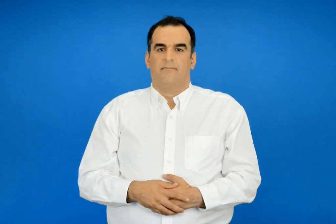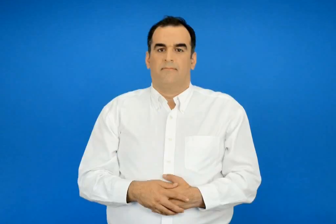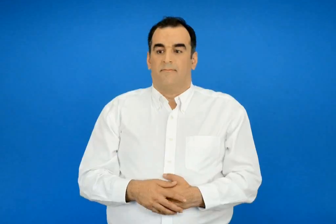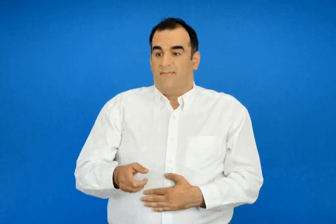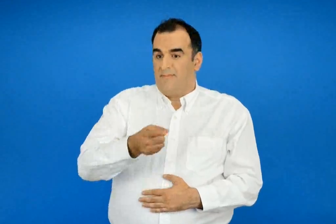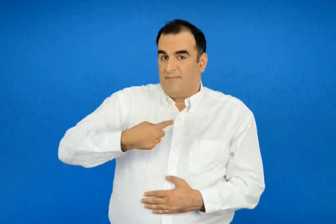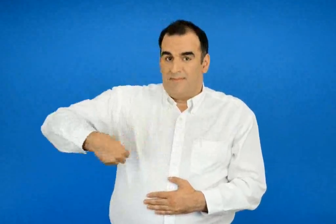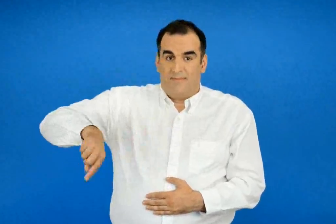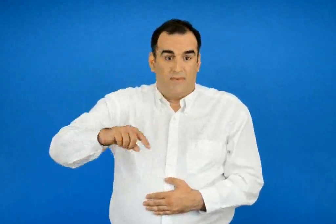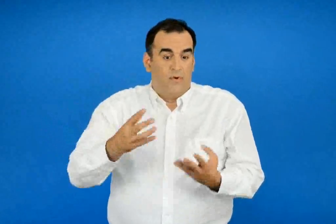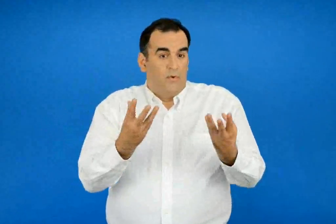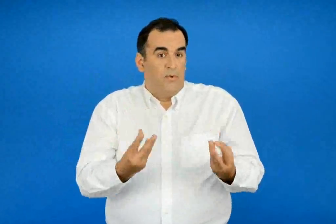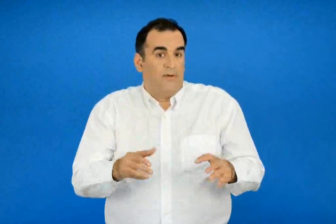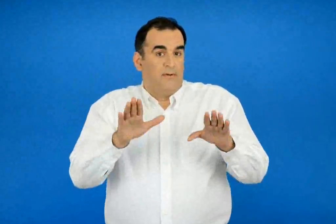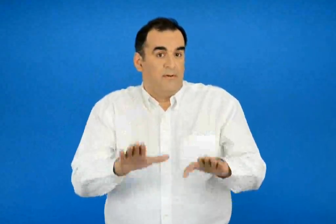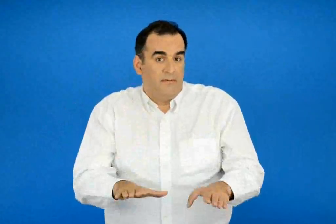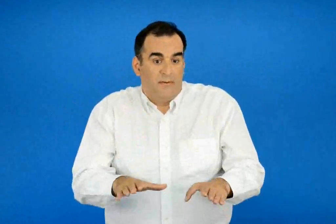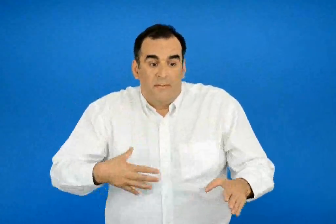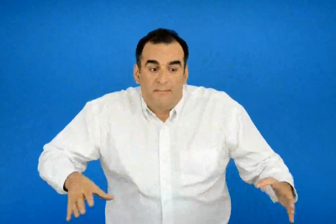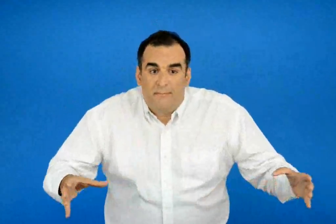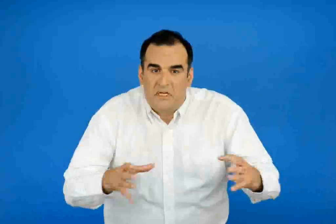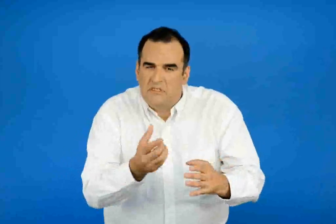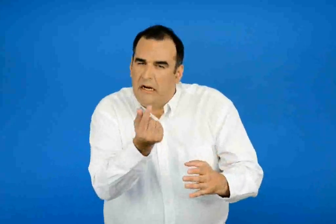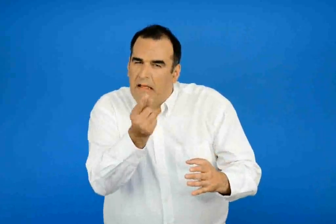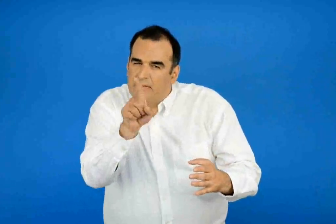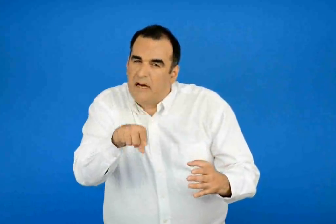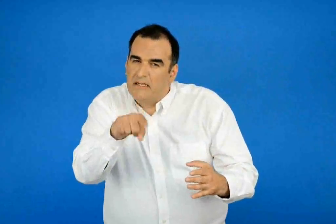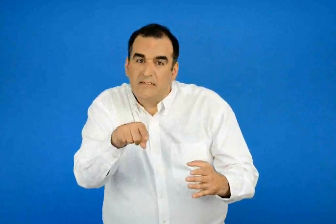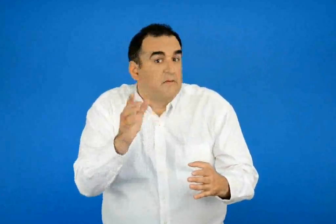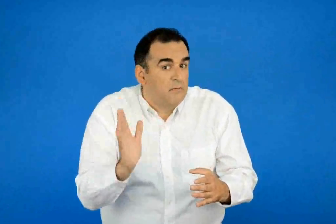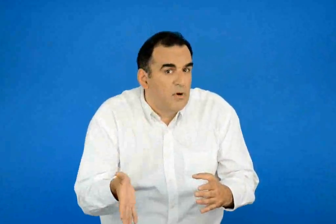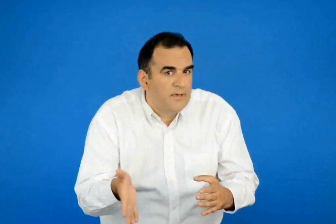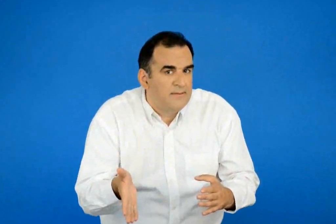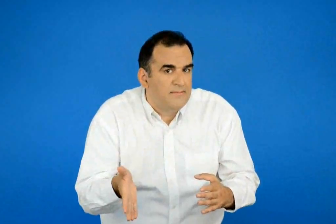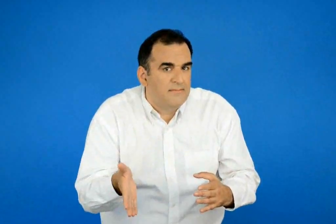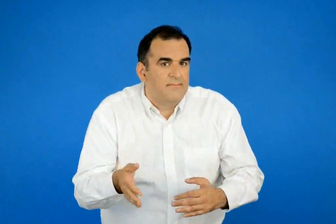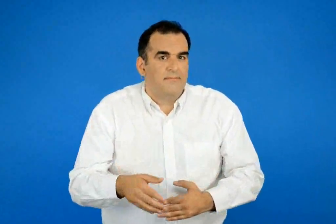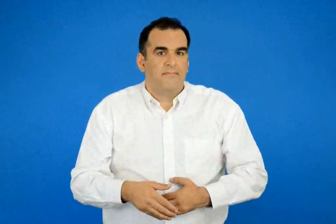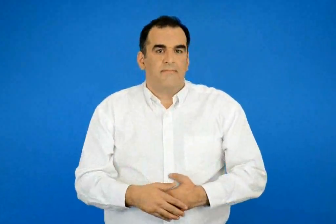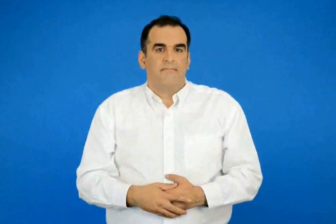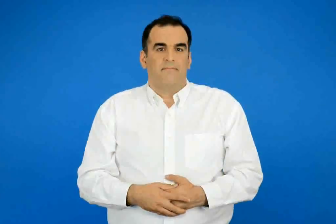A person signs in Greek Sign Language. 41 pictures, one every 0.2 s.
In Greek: μπορούμε να μείνουμε λίγες μέρες μαζί σας ;
